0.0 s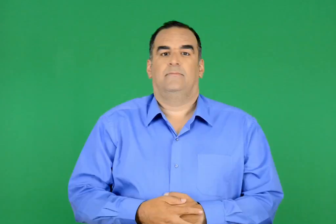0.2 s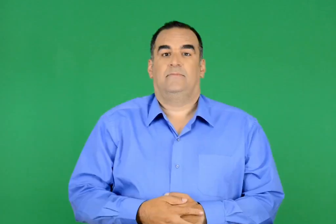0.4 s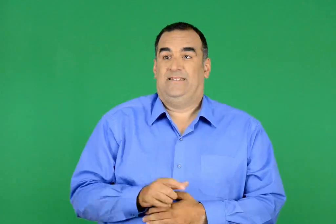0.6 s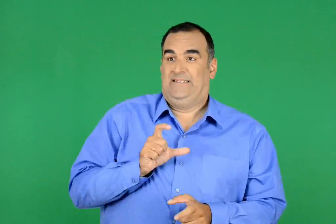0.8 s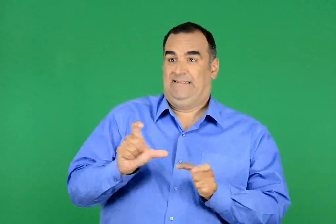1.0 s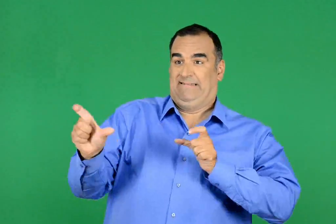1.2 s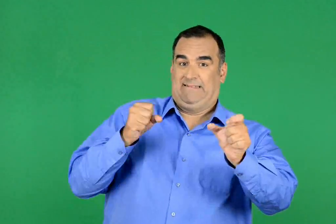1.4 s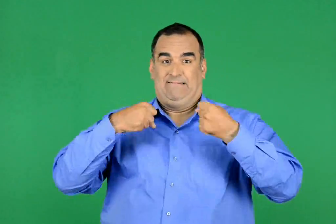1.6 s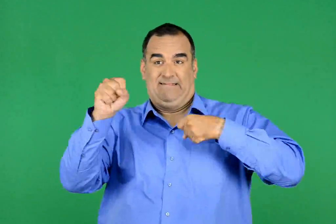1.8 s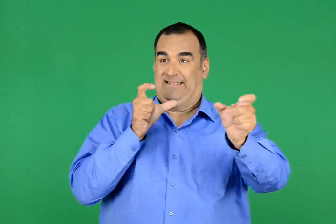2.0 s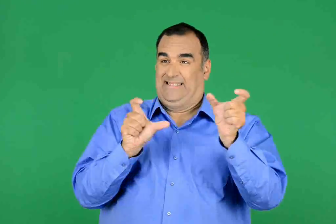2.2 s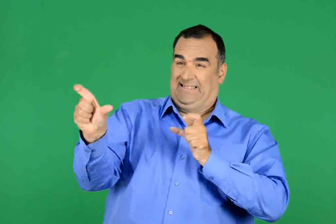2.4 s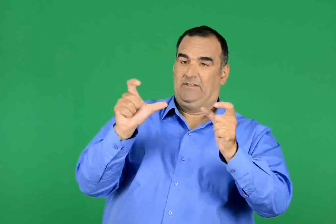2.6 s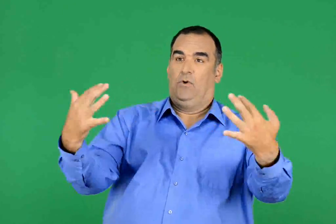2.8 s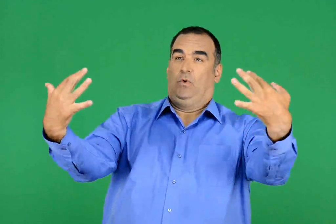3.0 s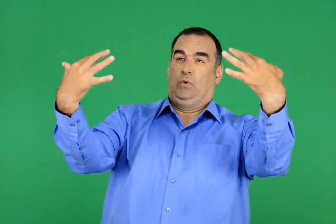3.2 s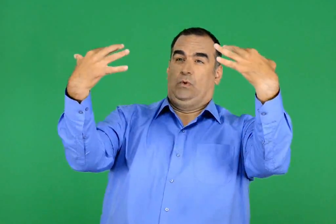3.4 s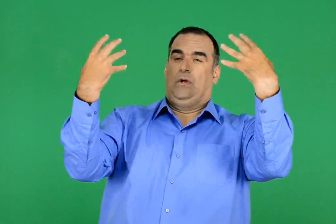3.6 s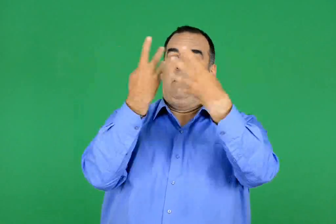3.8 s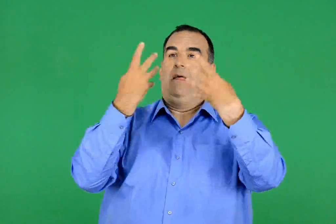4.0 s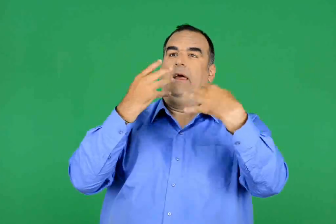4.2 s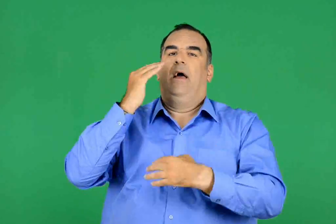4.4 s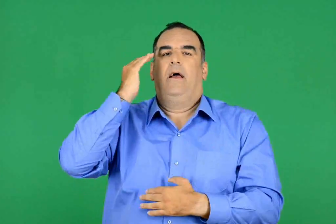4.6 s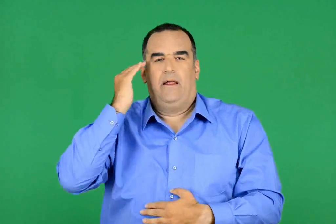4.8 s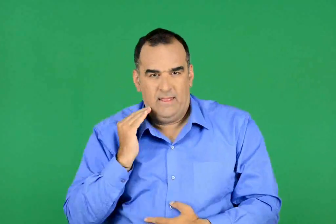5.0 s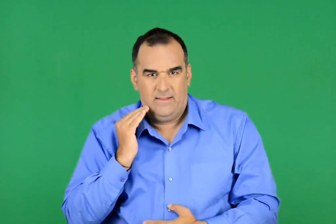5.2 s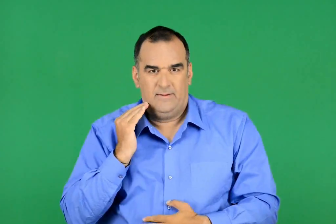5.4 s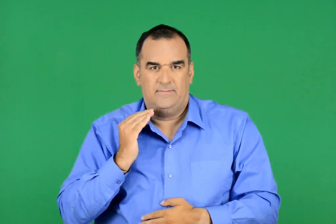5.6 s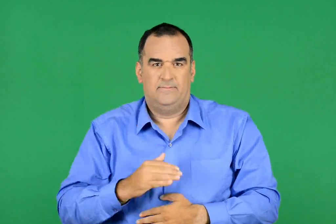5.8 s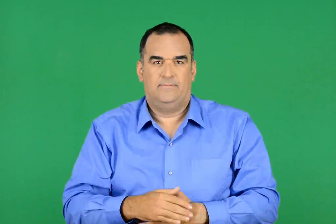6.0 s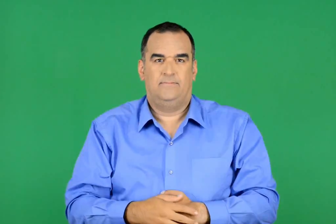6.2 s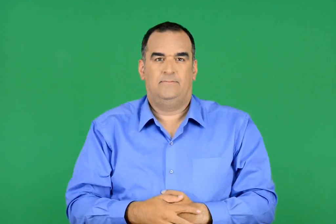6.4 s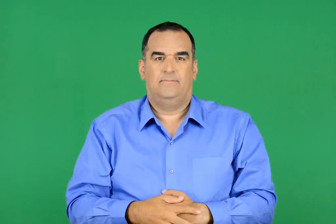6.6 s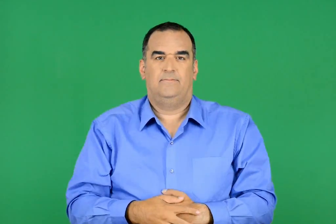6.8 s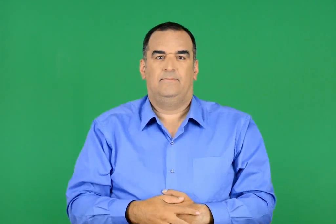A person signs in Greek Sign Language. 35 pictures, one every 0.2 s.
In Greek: έφερε µεγάλη αντίσταση , µα οι άλλοι ήταν πολλοί και τον έκαναν καλά
